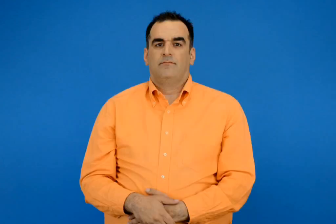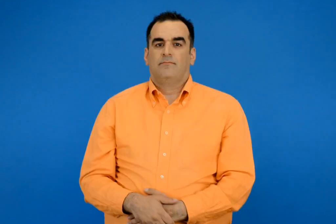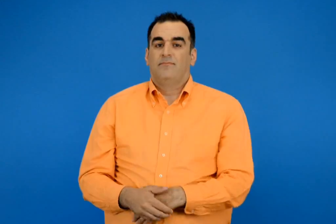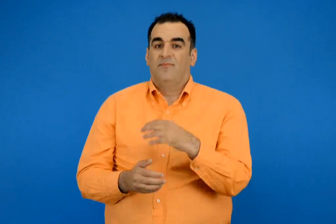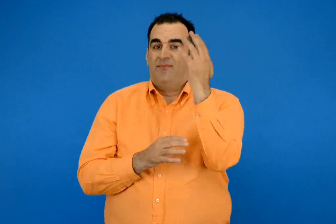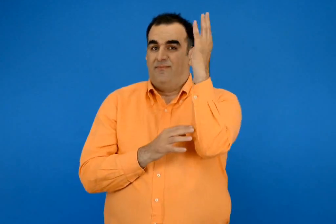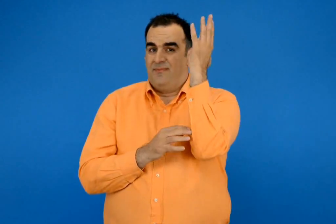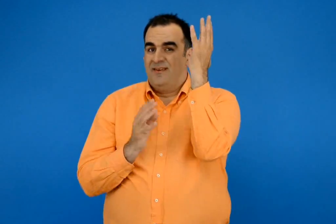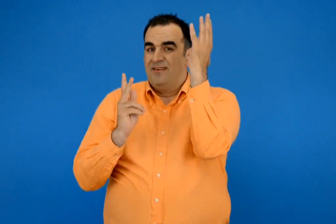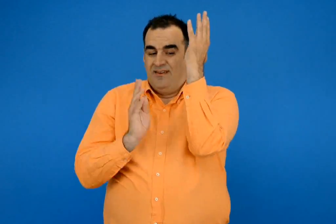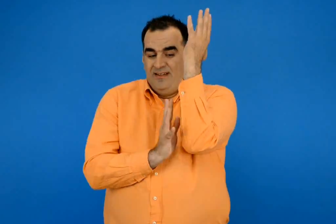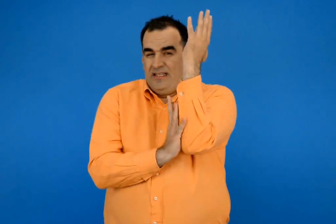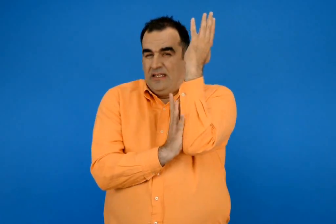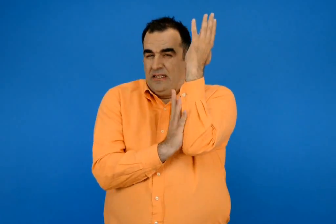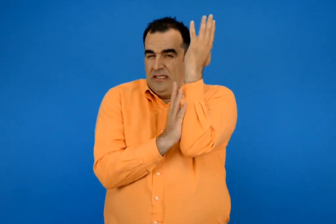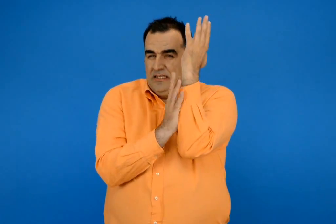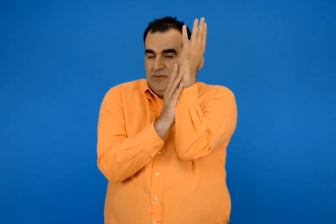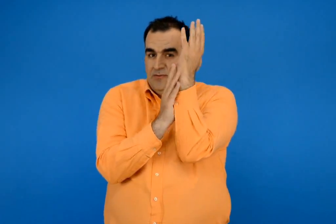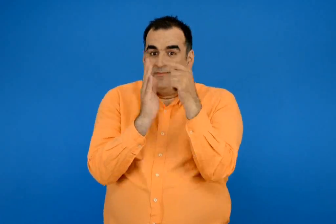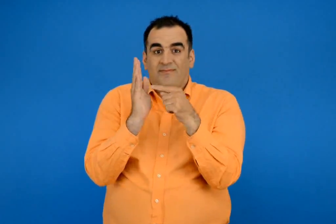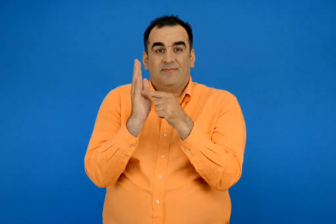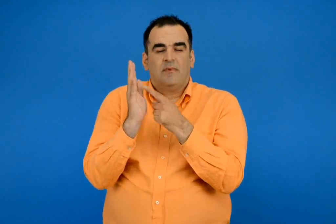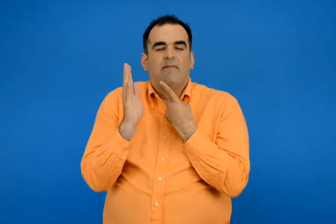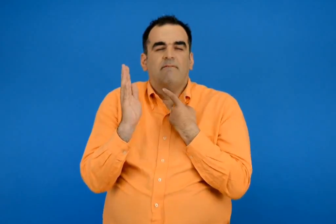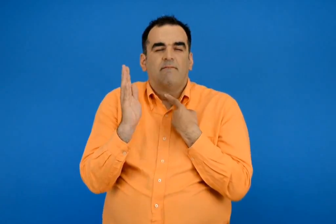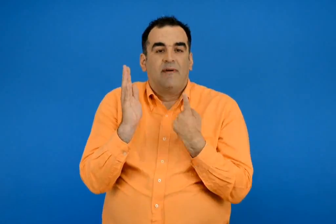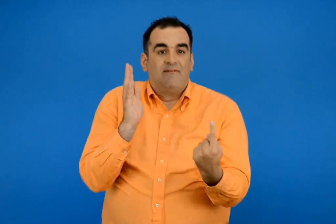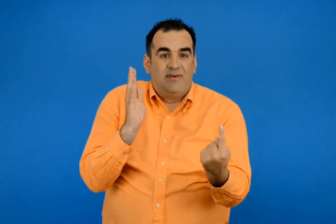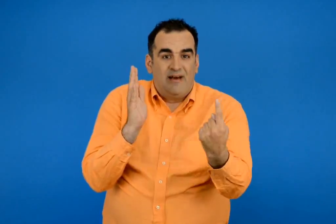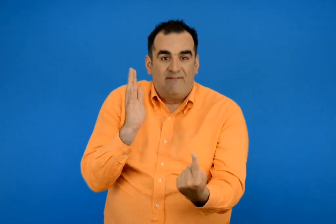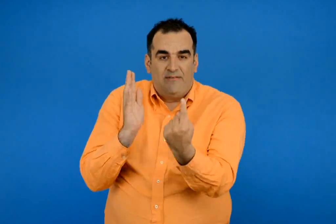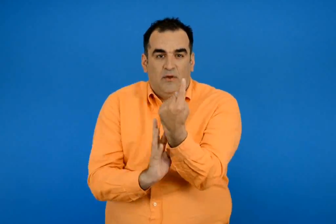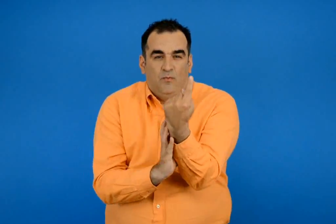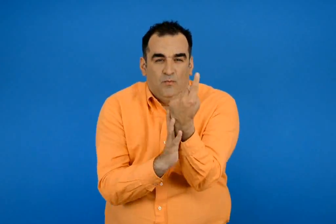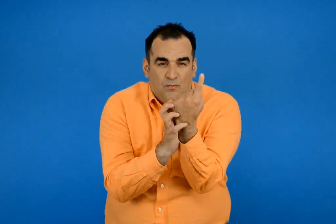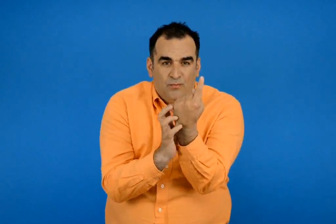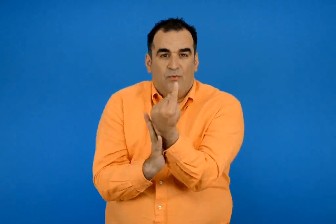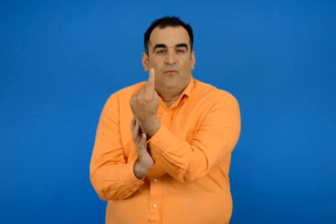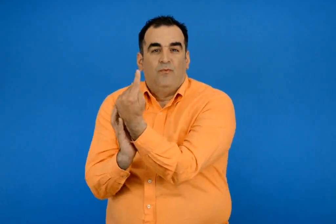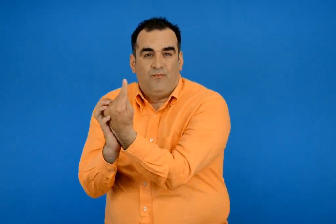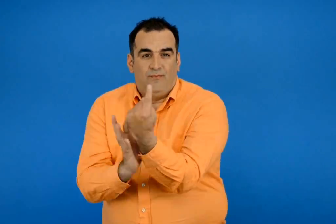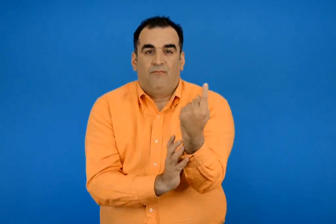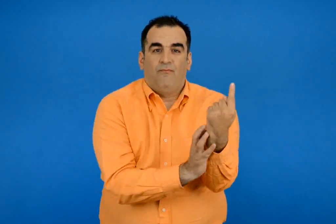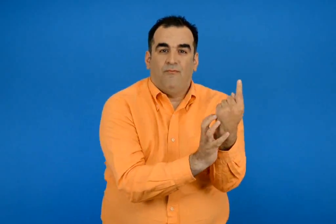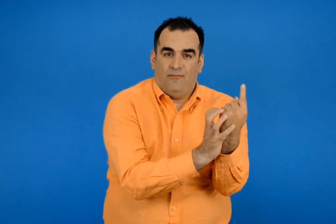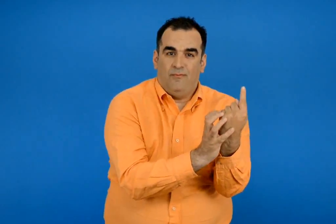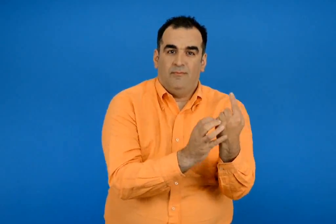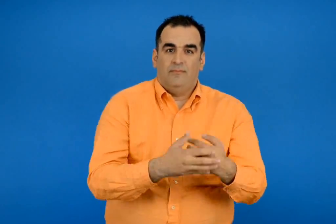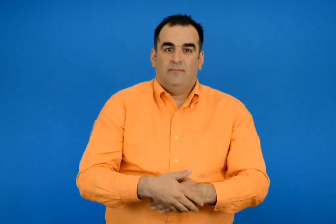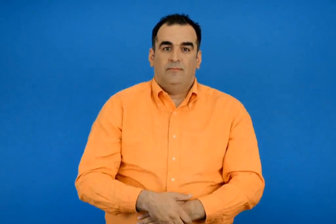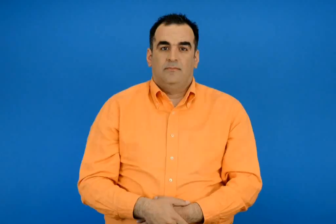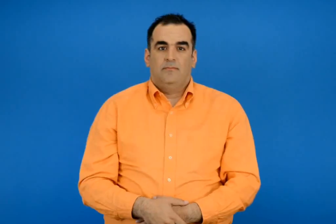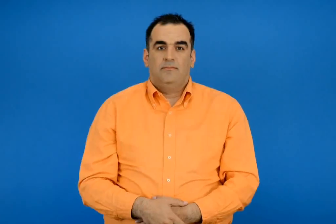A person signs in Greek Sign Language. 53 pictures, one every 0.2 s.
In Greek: στον κισσό αρέσει να στηρίζεται σε αλλά φυτά
